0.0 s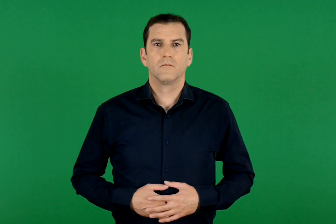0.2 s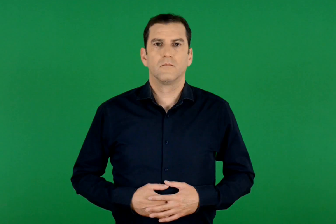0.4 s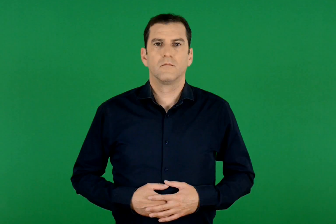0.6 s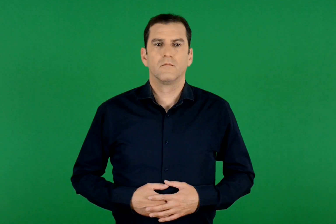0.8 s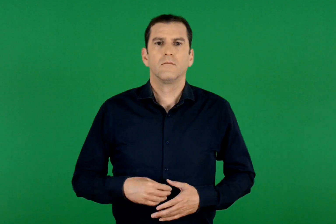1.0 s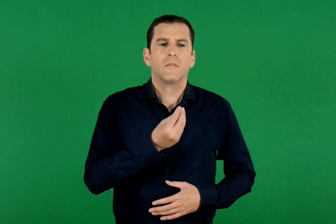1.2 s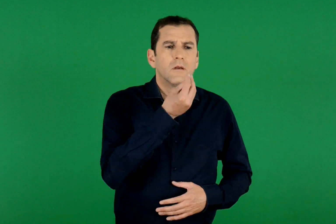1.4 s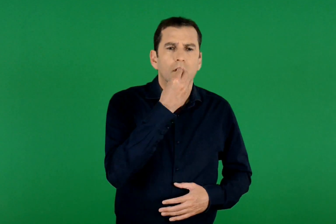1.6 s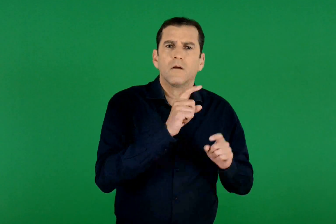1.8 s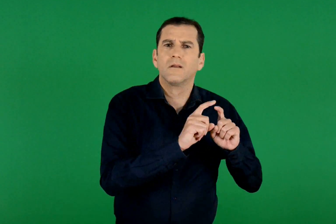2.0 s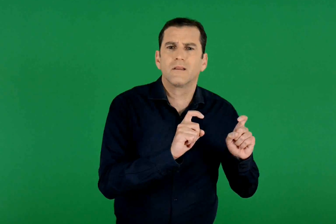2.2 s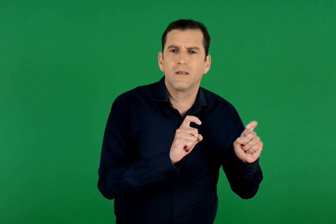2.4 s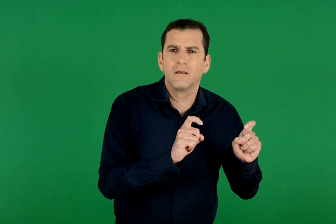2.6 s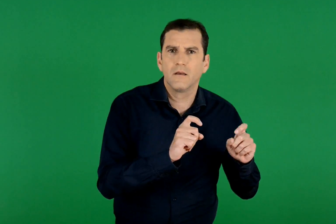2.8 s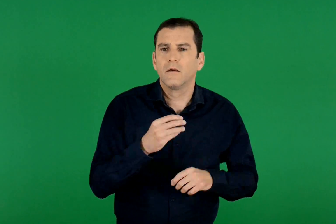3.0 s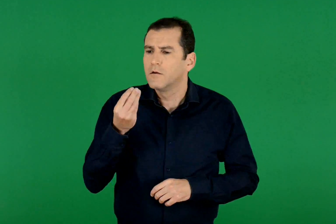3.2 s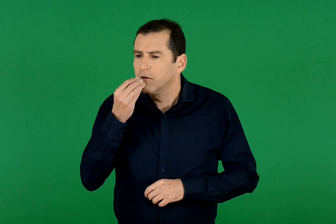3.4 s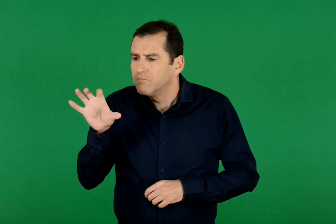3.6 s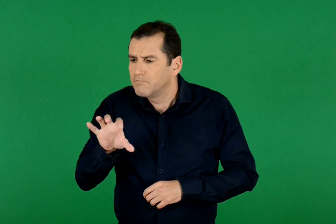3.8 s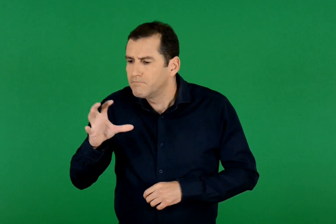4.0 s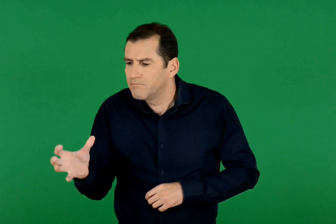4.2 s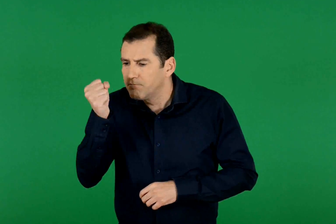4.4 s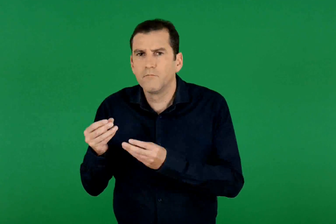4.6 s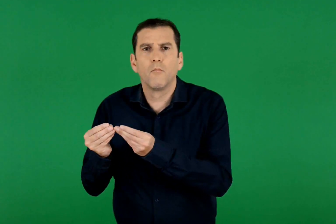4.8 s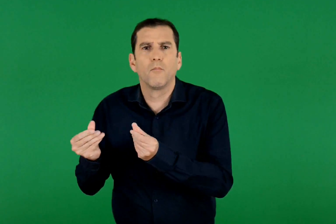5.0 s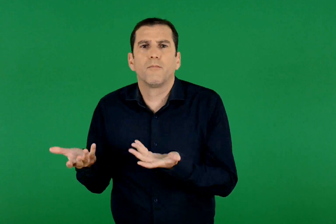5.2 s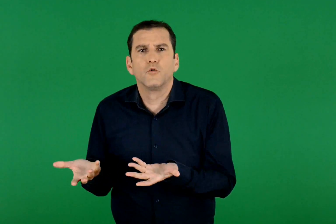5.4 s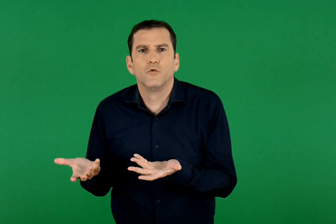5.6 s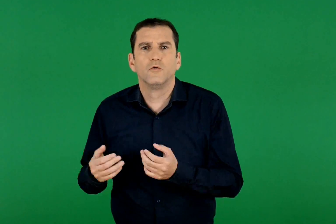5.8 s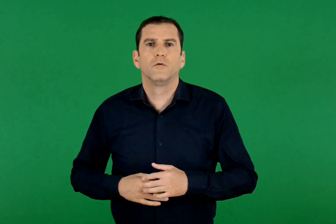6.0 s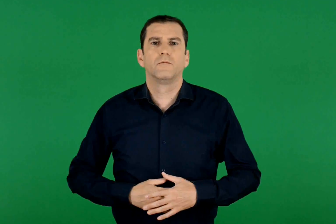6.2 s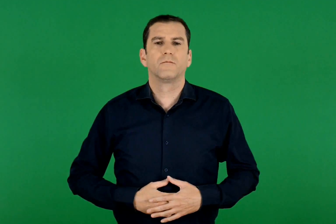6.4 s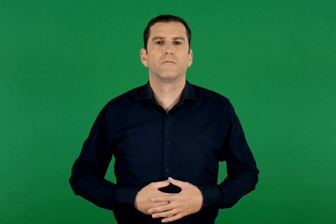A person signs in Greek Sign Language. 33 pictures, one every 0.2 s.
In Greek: τι τρώει ; πώς βρίσκει την τροφή του ;
